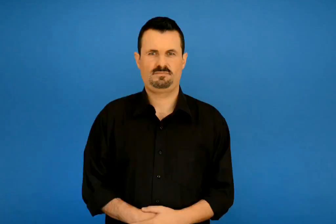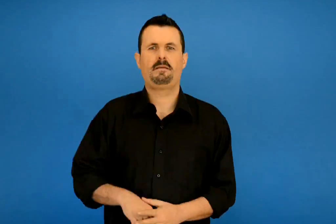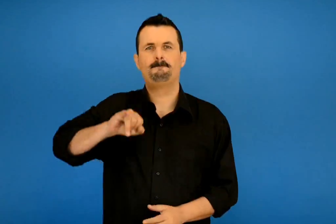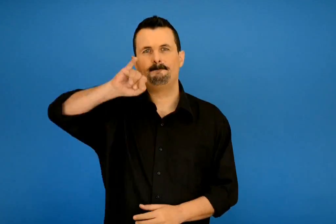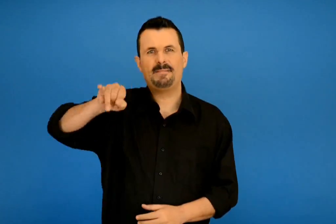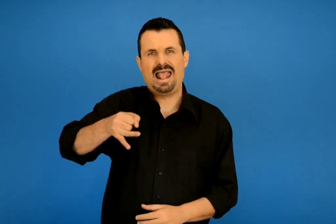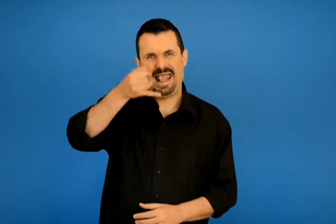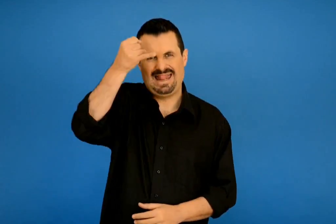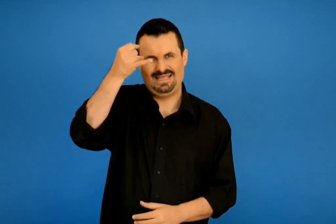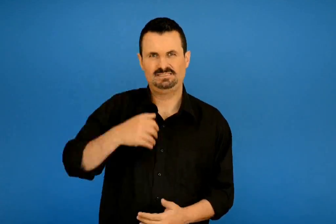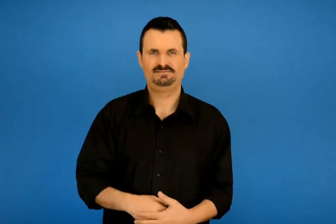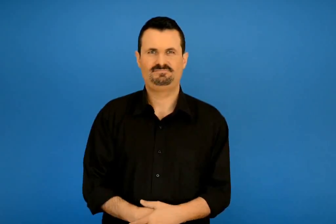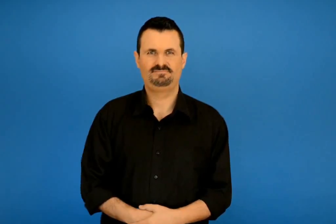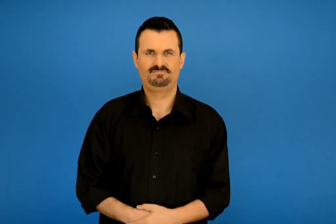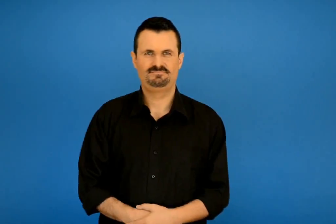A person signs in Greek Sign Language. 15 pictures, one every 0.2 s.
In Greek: το μελί
